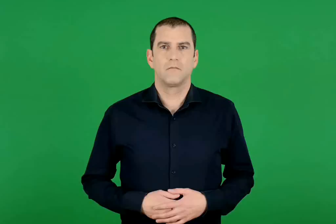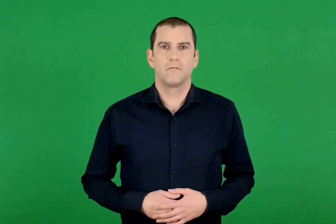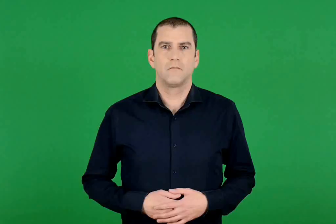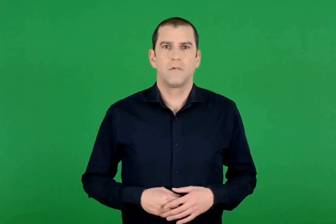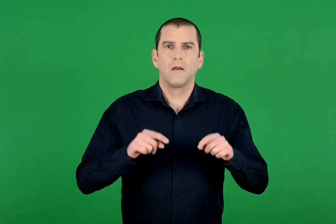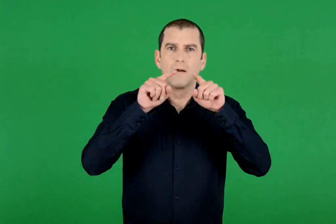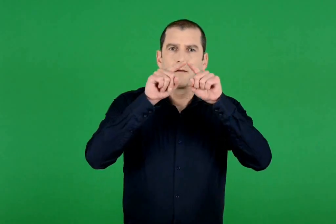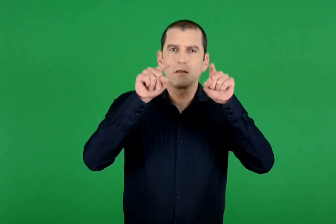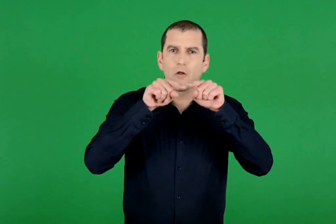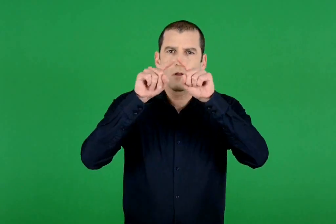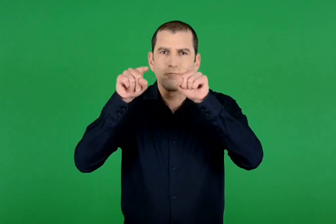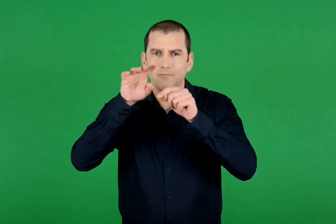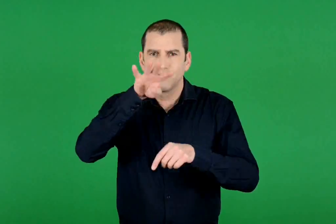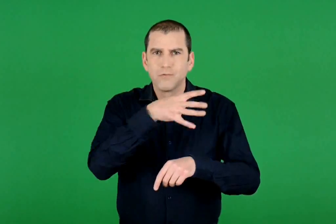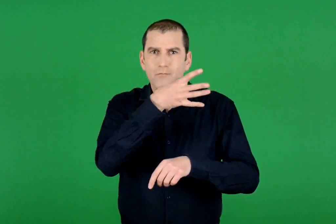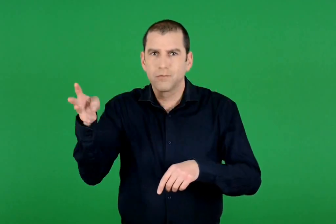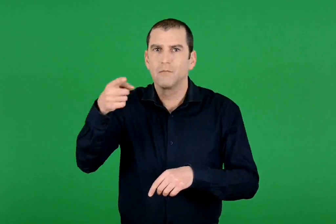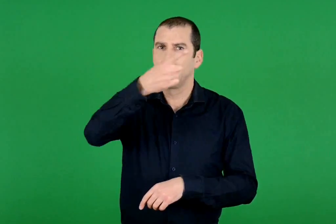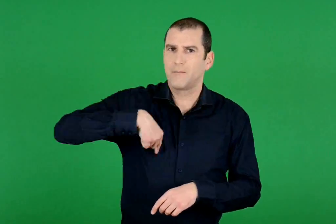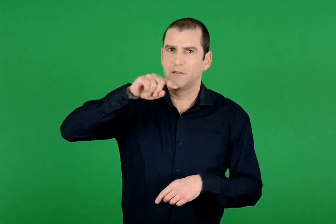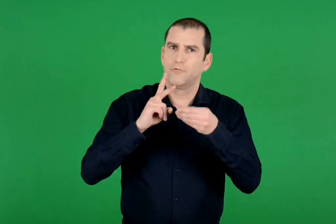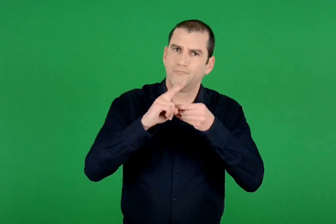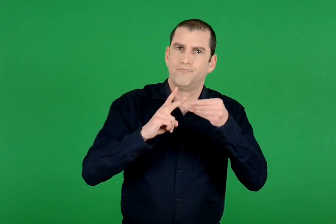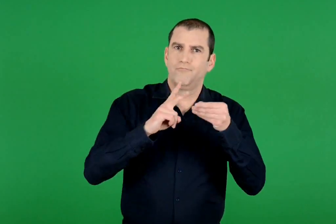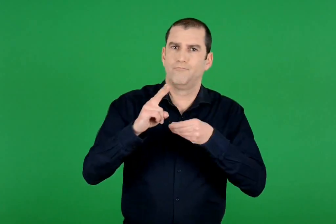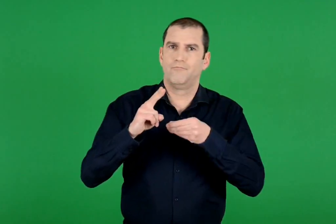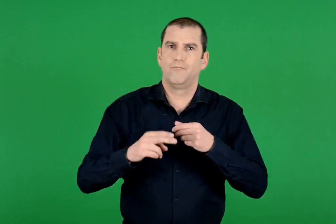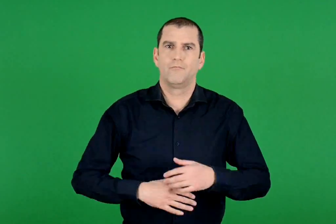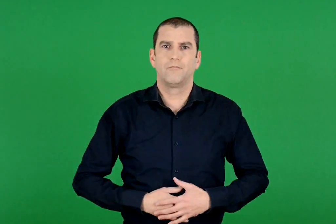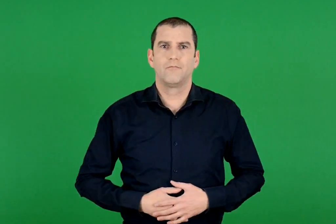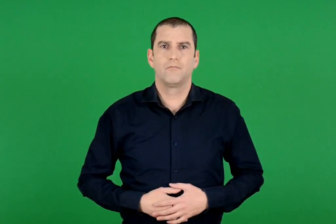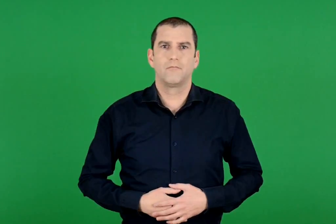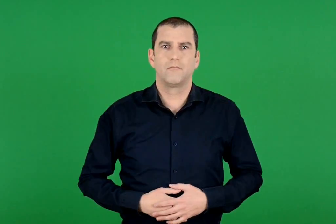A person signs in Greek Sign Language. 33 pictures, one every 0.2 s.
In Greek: κόβουμε τετραγωνάκια
